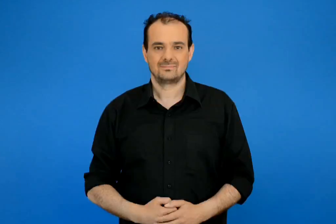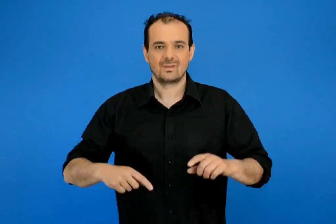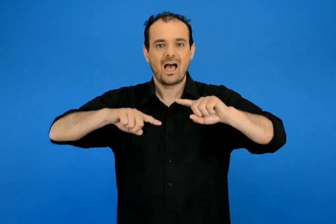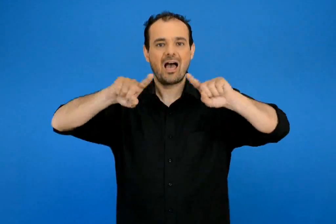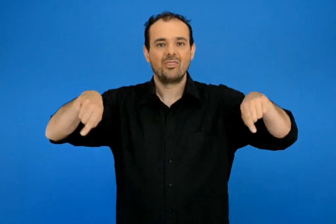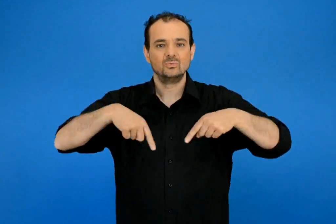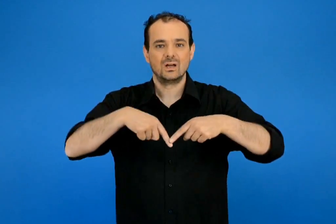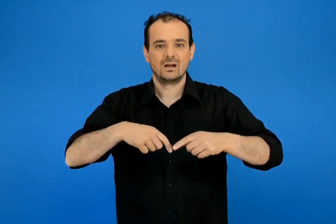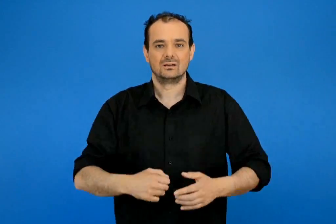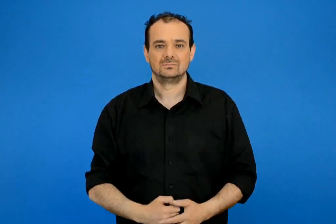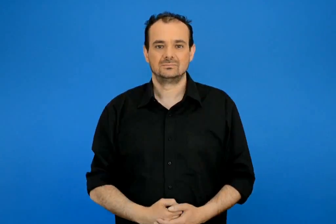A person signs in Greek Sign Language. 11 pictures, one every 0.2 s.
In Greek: αίθουσα
